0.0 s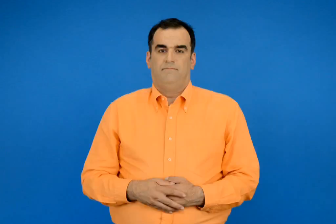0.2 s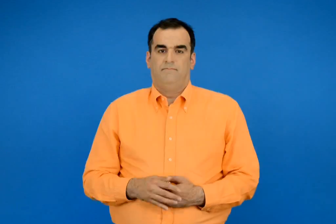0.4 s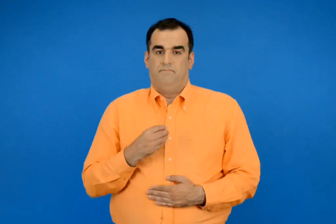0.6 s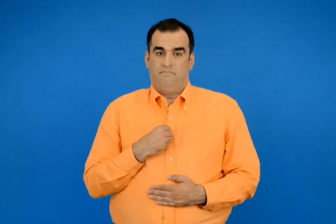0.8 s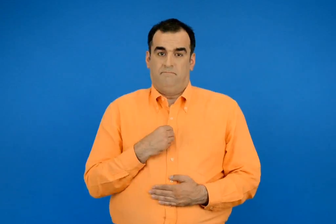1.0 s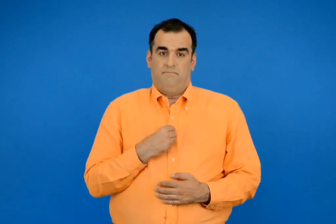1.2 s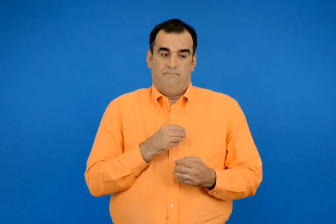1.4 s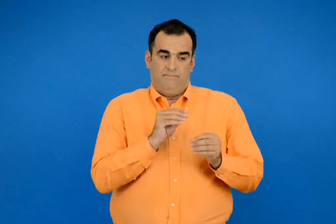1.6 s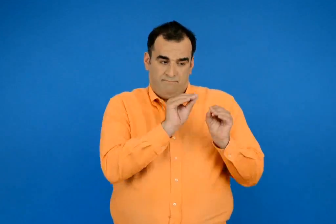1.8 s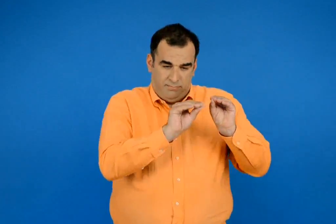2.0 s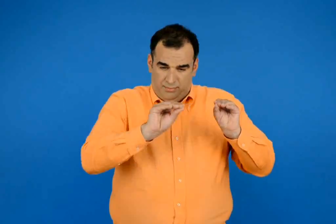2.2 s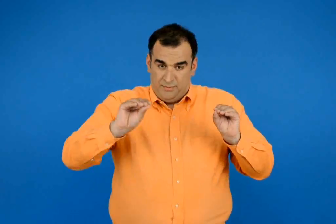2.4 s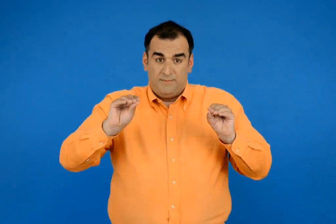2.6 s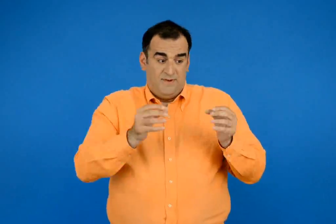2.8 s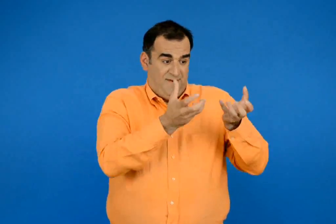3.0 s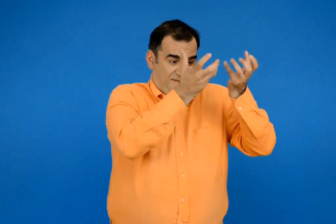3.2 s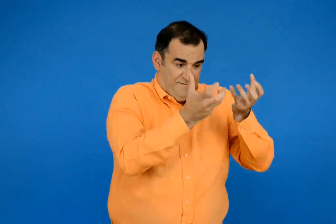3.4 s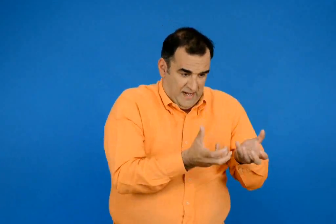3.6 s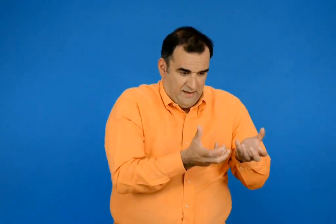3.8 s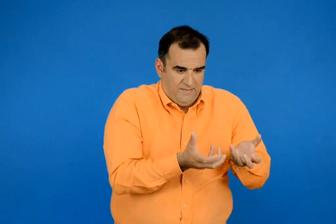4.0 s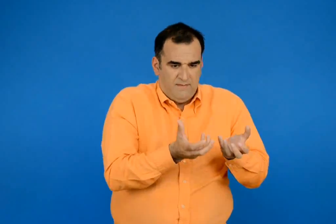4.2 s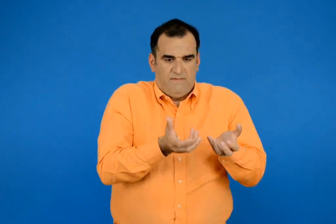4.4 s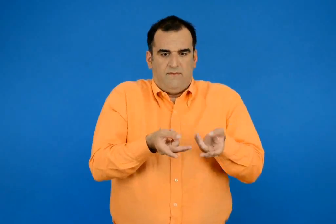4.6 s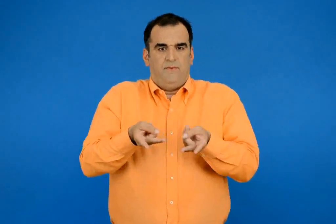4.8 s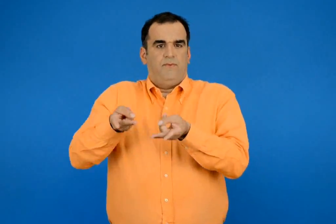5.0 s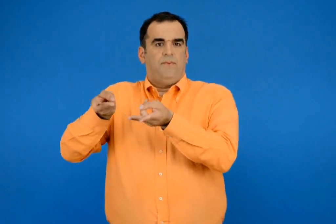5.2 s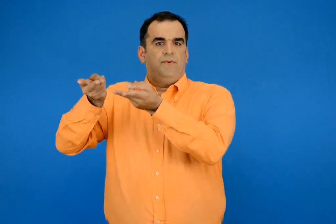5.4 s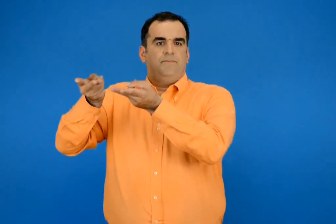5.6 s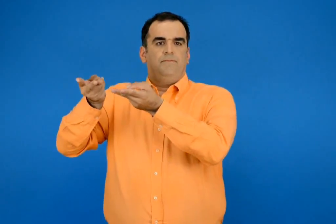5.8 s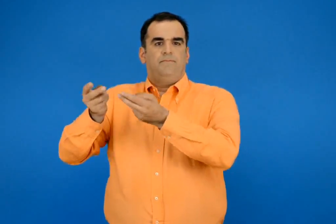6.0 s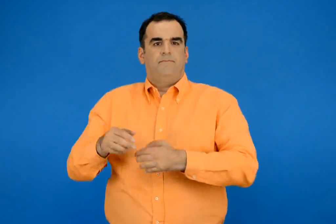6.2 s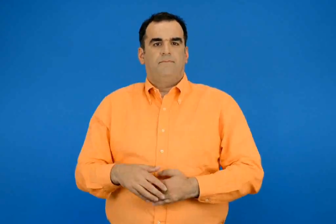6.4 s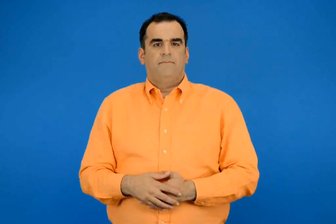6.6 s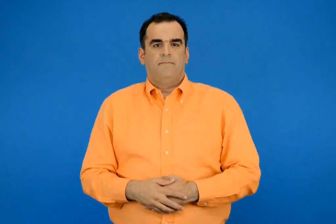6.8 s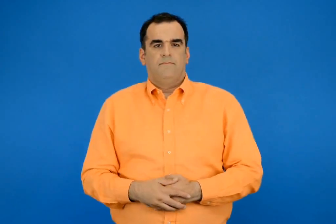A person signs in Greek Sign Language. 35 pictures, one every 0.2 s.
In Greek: βάζω με τη σειρά από το πιο βαρύ στο πιο ελαφρύ
